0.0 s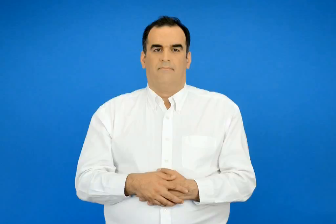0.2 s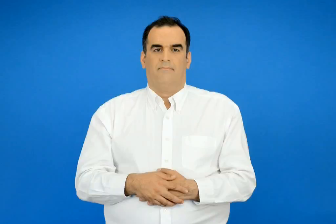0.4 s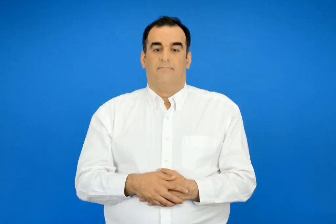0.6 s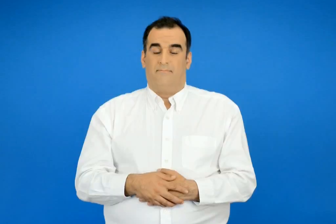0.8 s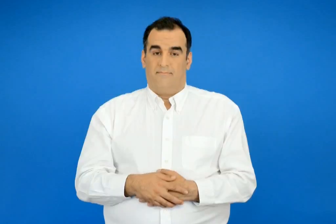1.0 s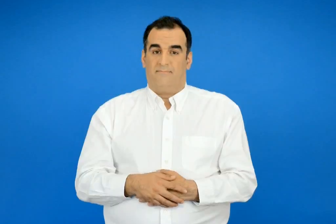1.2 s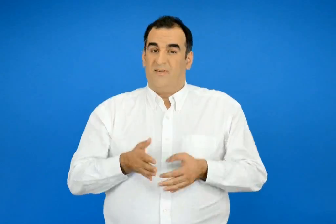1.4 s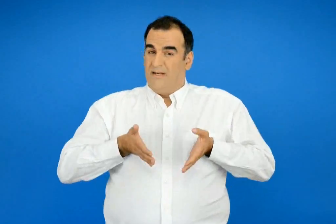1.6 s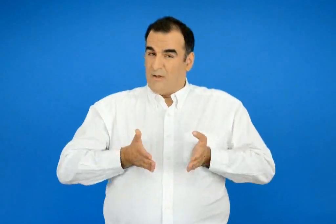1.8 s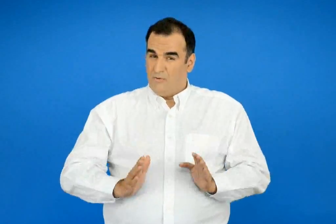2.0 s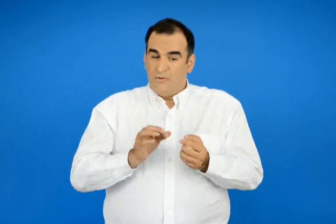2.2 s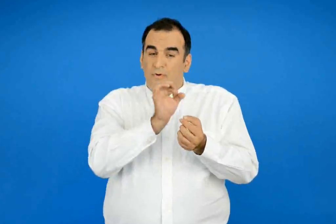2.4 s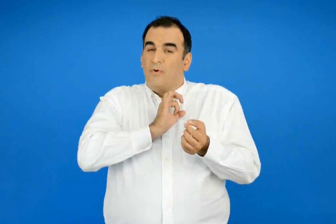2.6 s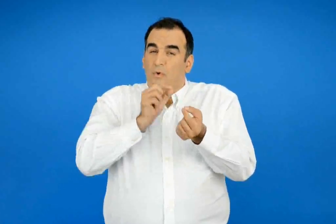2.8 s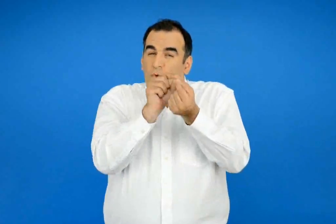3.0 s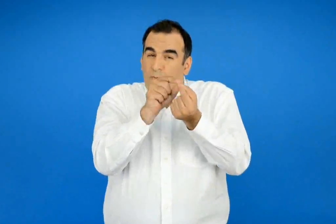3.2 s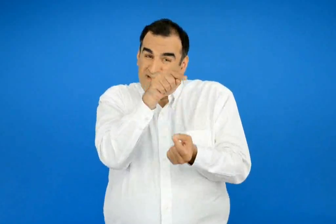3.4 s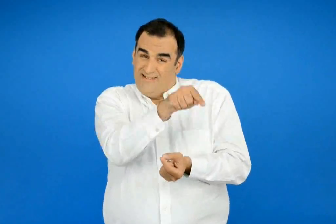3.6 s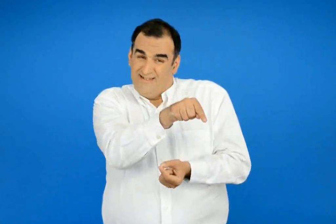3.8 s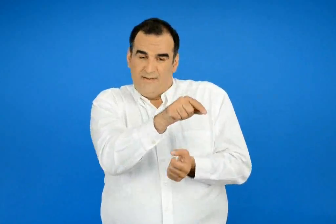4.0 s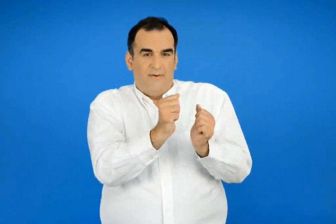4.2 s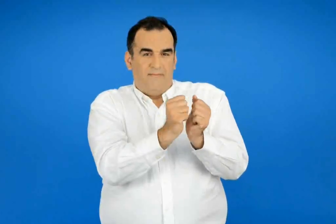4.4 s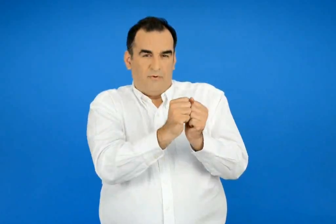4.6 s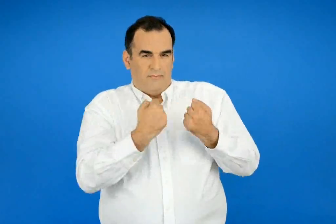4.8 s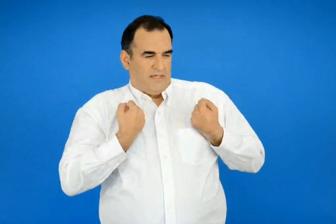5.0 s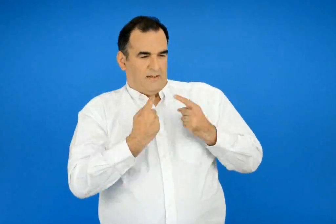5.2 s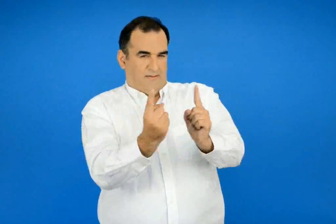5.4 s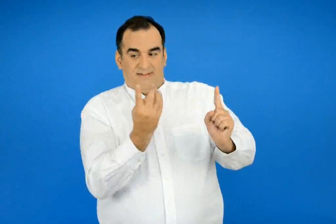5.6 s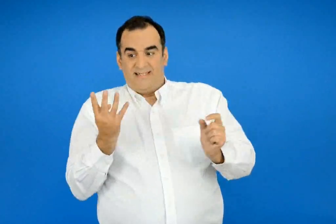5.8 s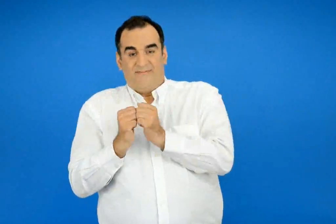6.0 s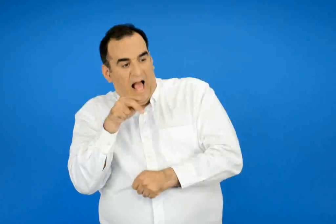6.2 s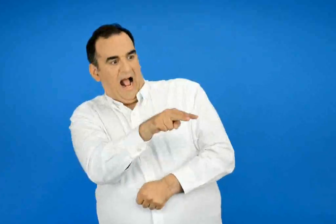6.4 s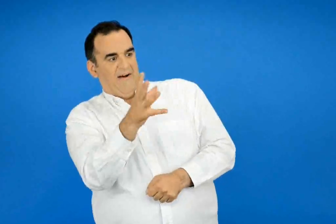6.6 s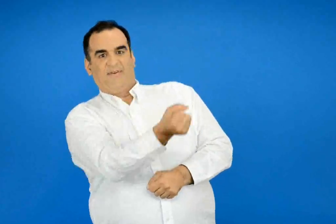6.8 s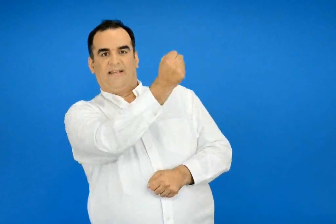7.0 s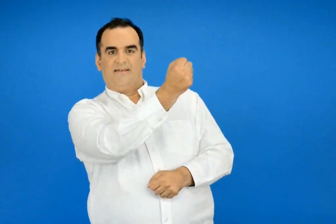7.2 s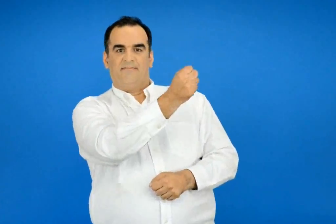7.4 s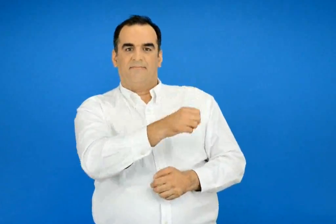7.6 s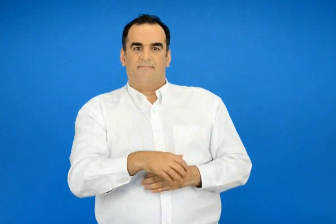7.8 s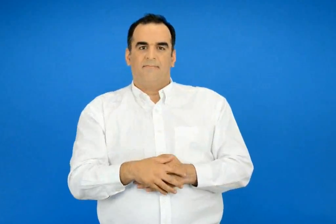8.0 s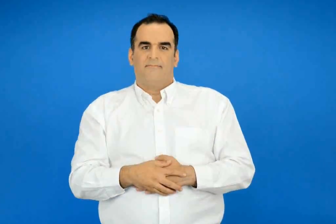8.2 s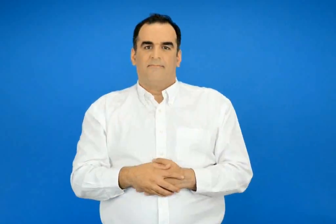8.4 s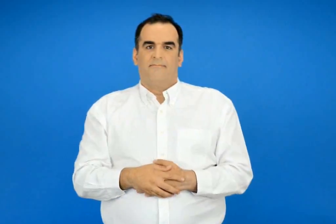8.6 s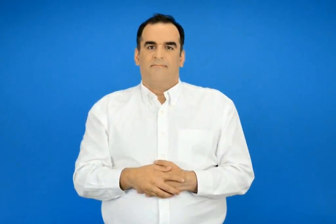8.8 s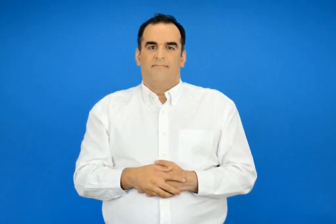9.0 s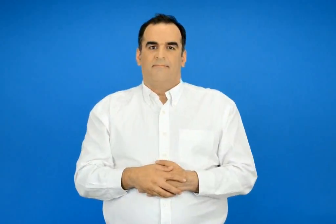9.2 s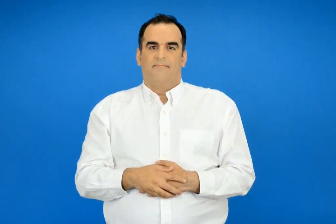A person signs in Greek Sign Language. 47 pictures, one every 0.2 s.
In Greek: οι τέσσερις φίλοι βρήκαν τελικά τον γιο του ρουμπη να παίζει με έναν φίλο του
